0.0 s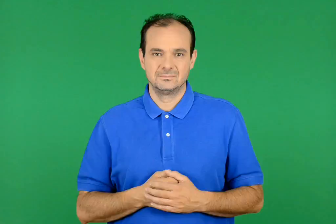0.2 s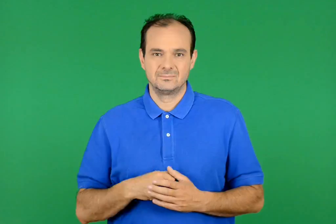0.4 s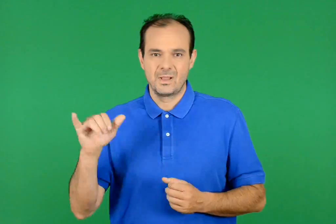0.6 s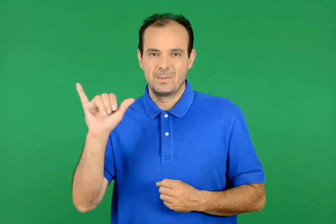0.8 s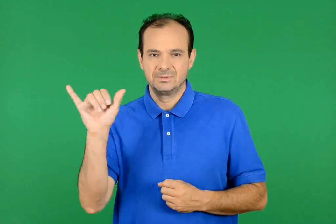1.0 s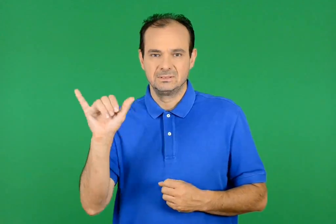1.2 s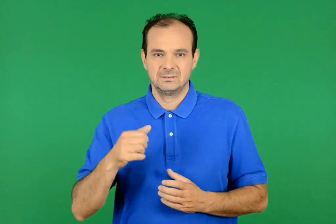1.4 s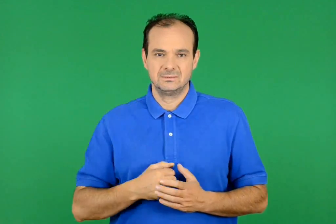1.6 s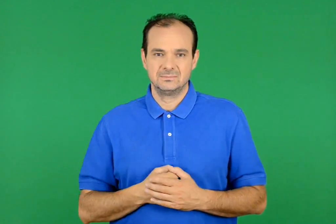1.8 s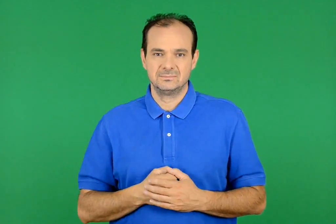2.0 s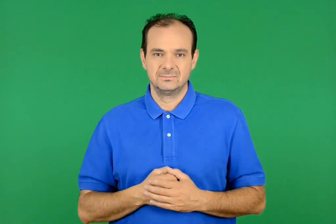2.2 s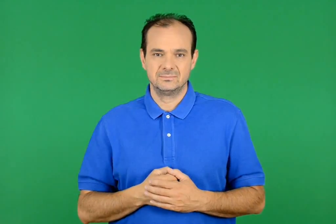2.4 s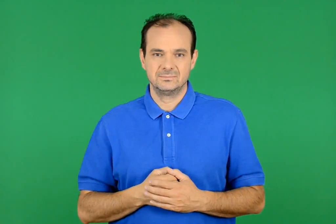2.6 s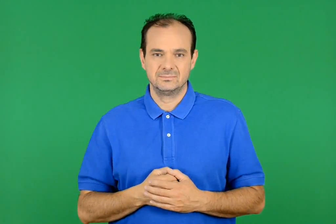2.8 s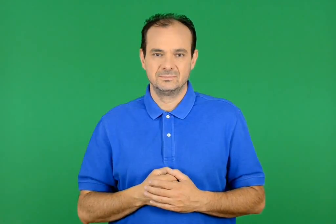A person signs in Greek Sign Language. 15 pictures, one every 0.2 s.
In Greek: πέμπτη
